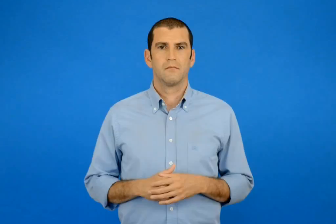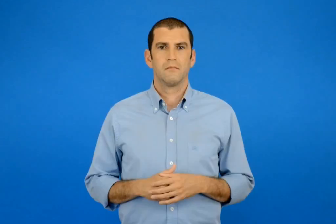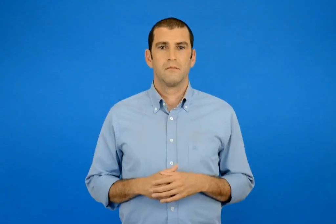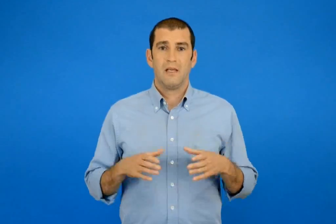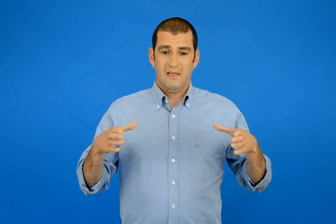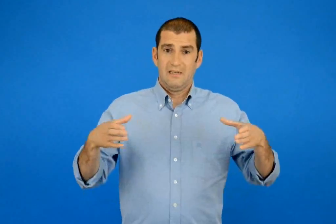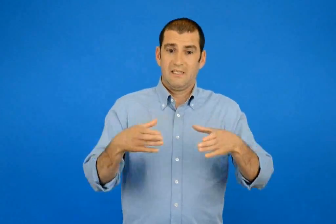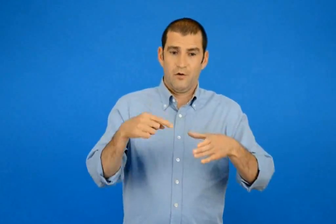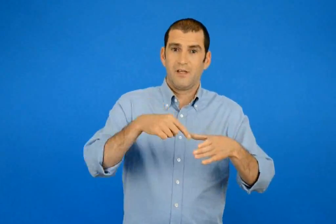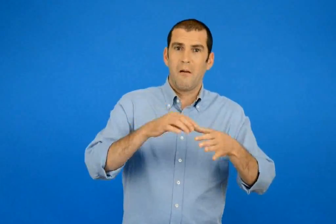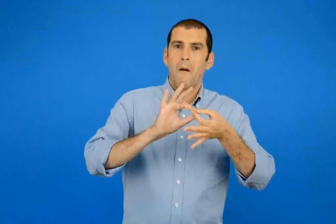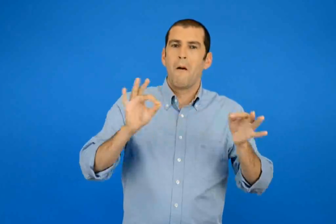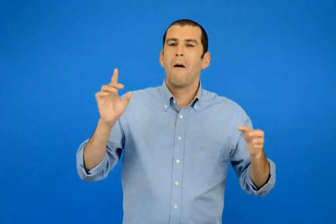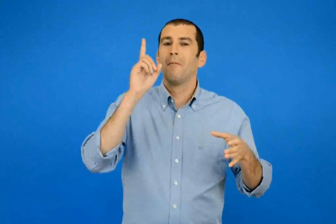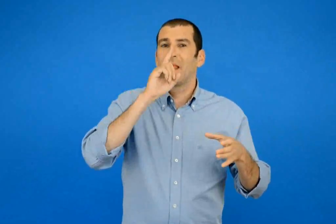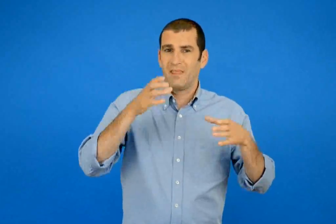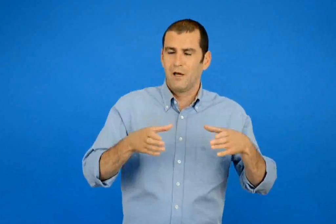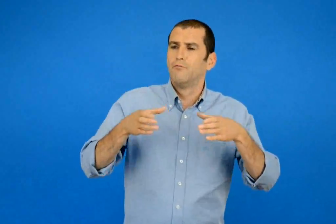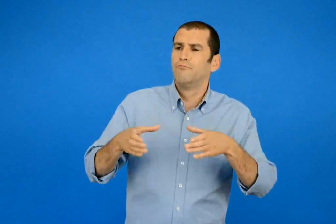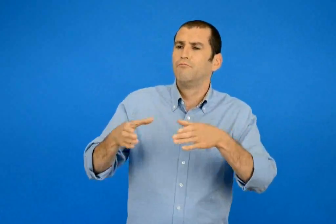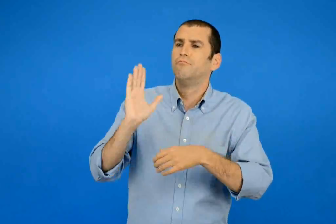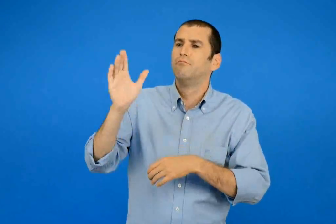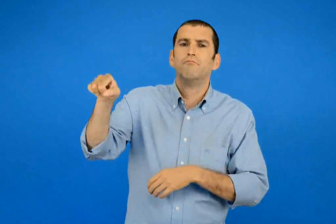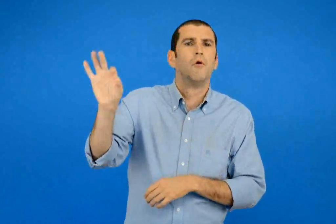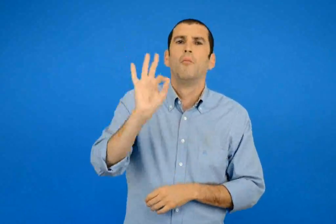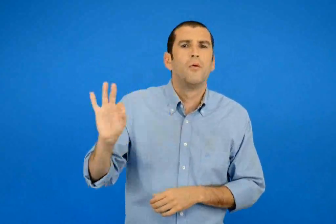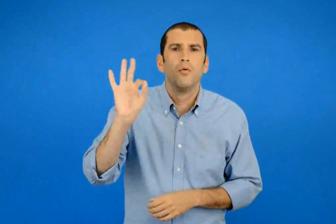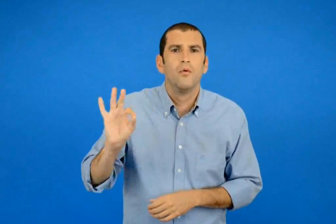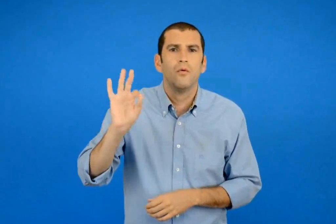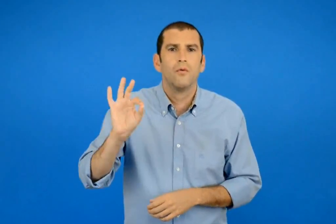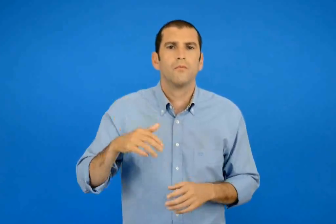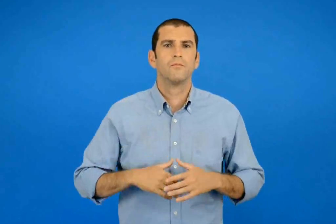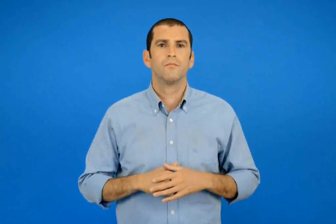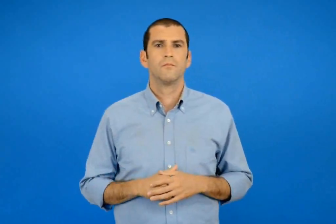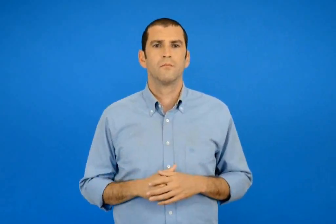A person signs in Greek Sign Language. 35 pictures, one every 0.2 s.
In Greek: που πηγαίνει η παραμυθένια συντροφιά ;
